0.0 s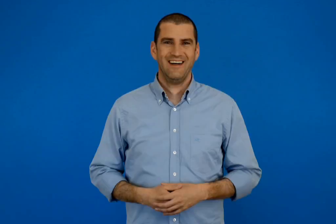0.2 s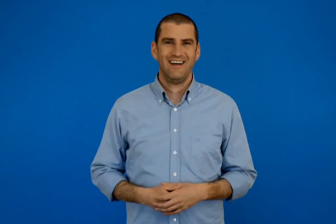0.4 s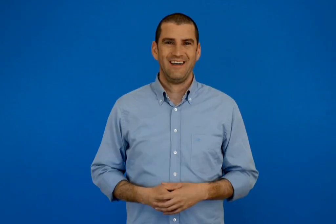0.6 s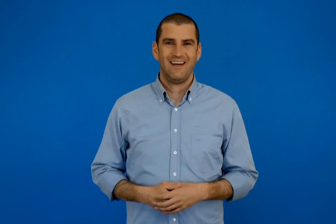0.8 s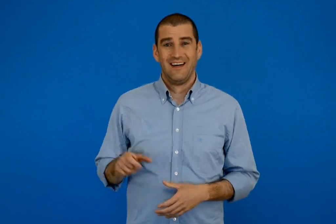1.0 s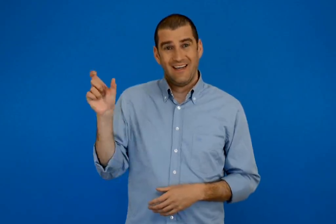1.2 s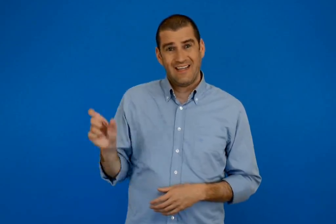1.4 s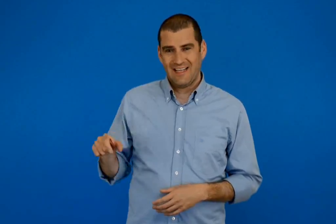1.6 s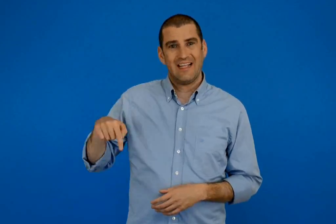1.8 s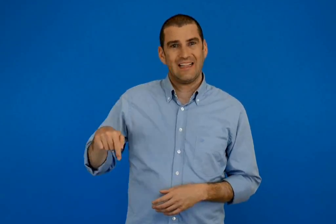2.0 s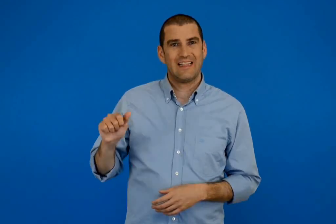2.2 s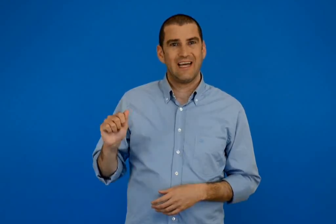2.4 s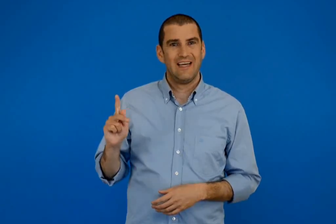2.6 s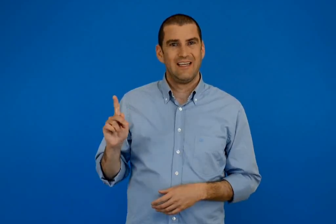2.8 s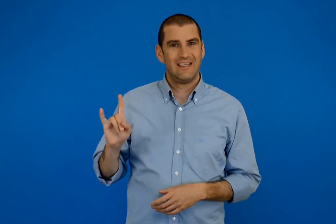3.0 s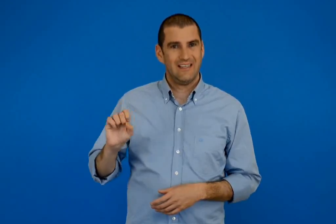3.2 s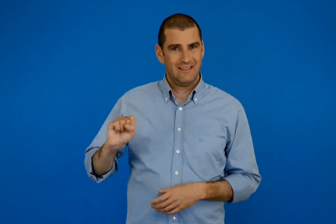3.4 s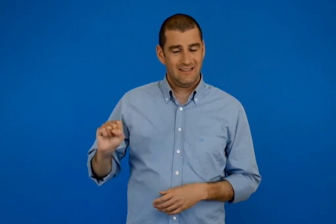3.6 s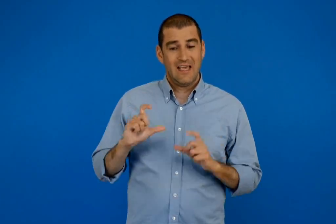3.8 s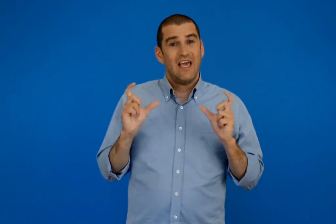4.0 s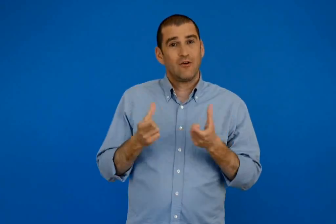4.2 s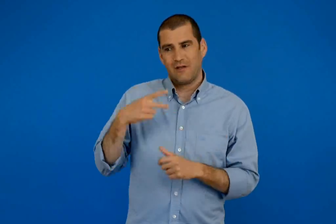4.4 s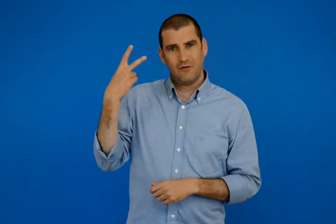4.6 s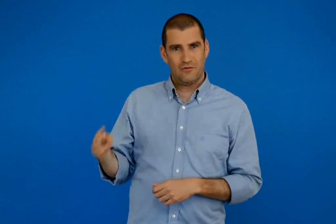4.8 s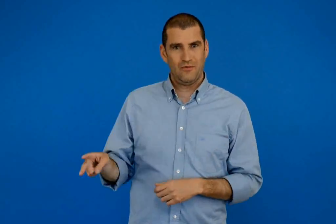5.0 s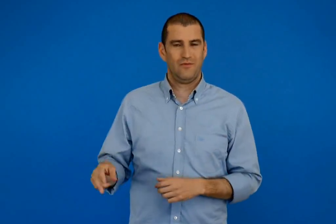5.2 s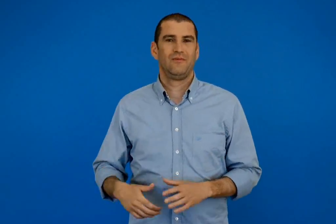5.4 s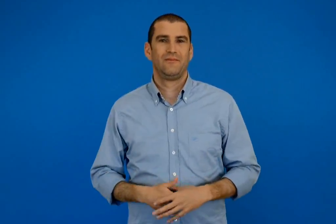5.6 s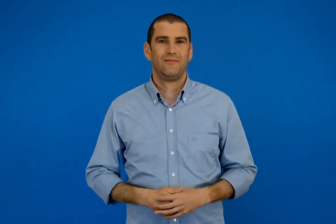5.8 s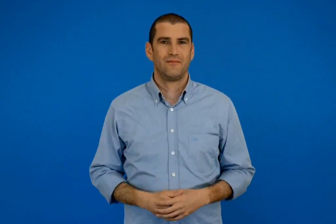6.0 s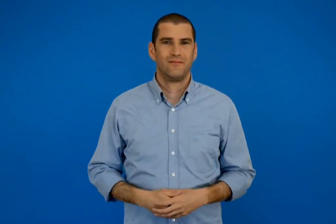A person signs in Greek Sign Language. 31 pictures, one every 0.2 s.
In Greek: η οικογένεια του τάκη
